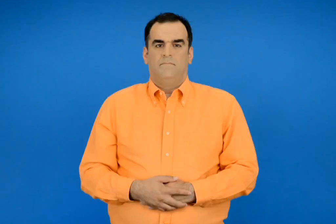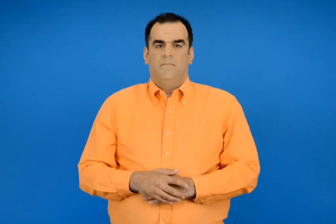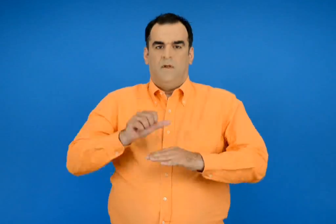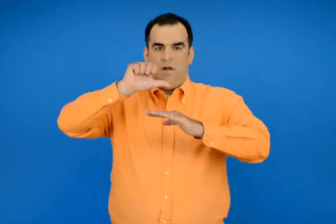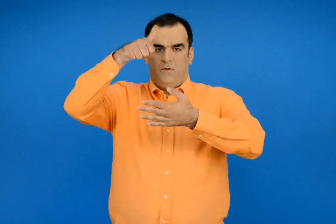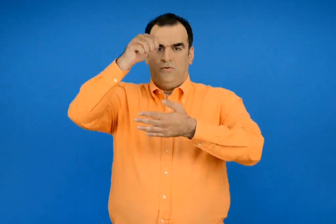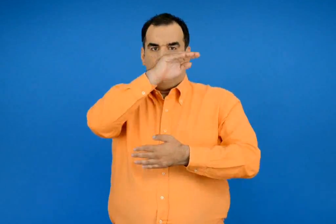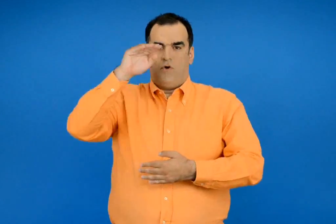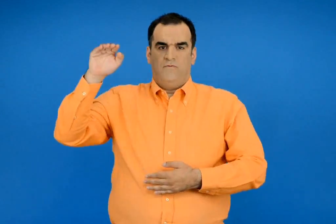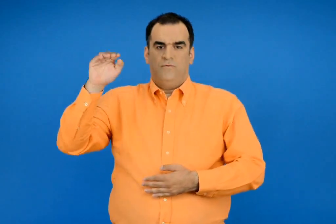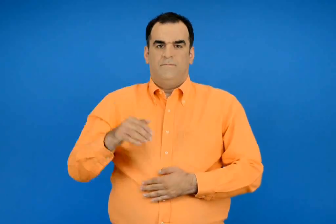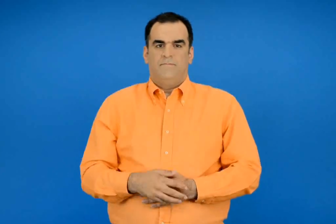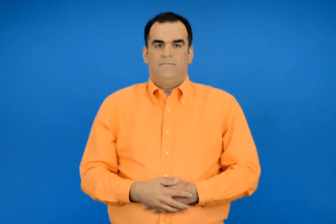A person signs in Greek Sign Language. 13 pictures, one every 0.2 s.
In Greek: 6ος όροφος
